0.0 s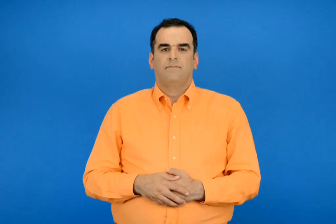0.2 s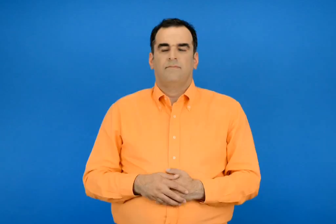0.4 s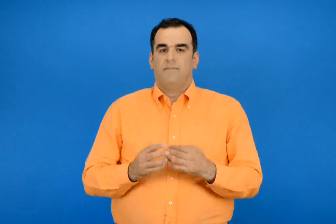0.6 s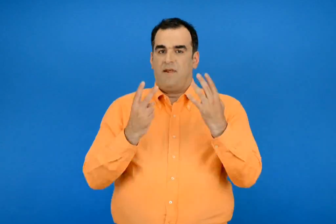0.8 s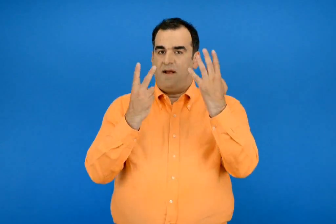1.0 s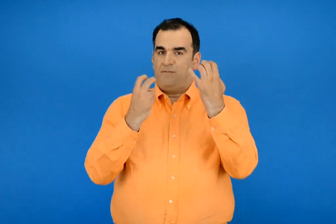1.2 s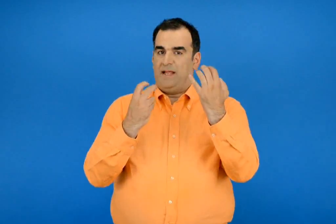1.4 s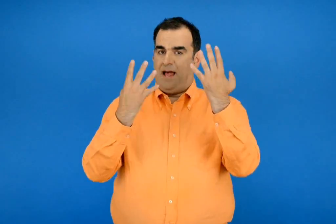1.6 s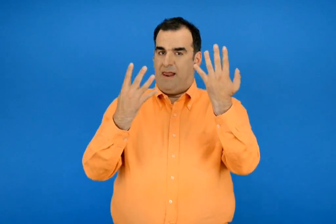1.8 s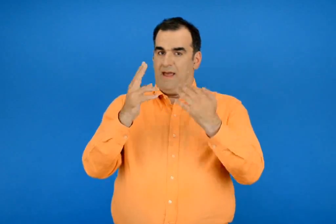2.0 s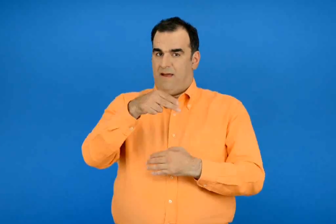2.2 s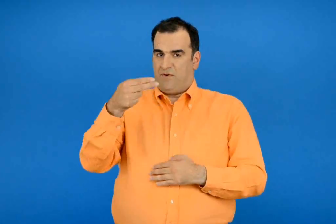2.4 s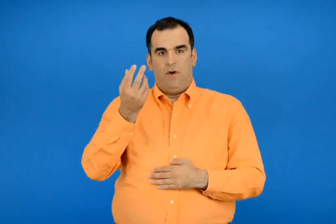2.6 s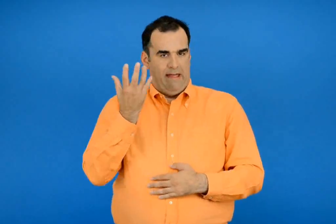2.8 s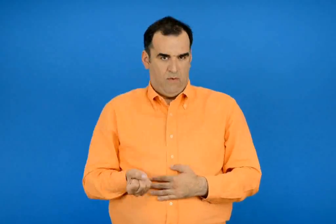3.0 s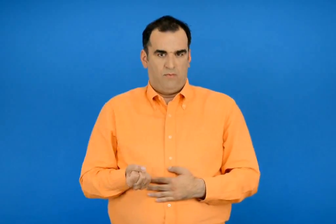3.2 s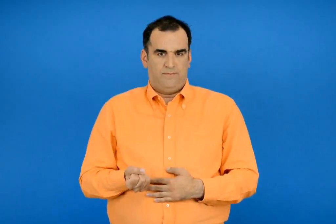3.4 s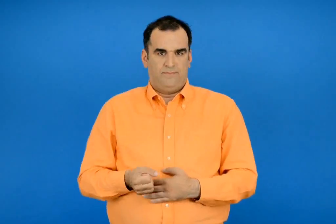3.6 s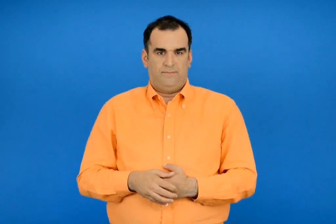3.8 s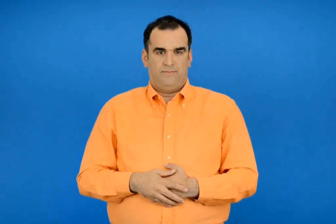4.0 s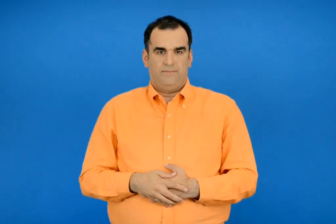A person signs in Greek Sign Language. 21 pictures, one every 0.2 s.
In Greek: έχω 79 €
